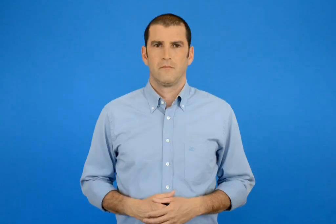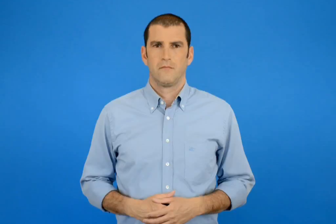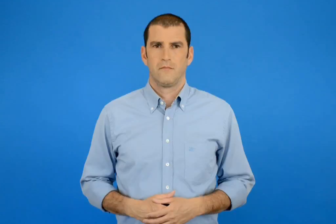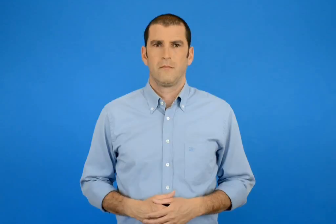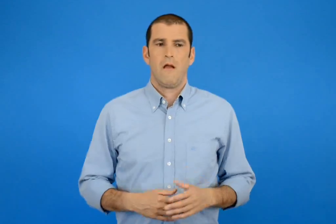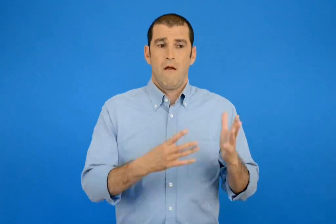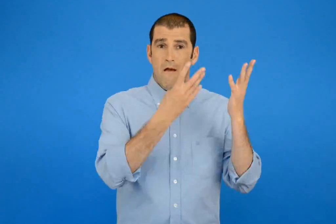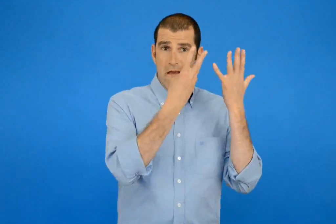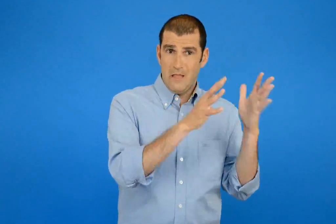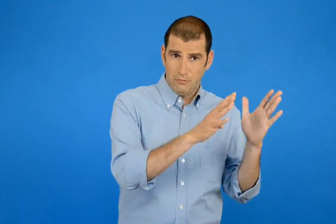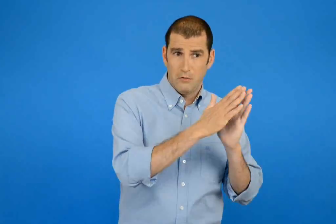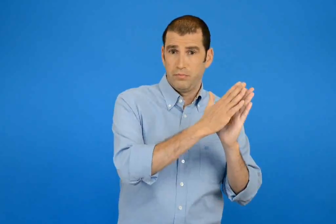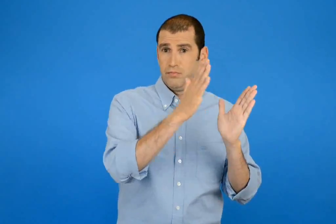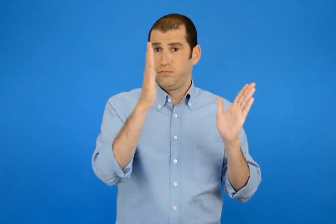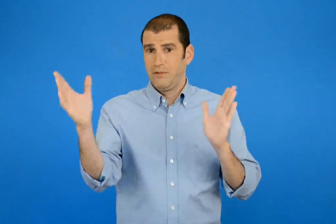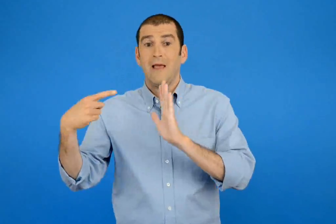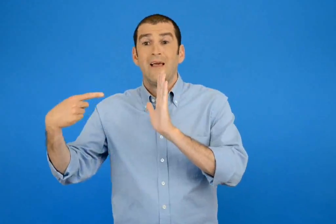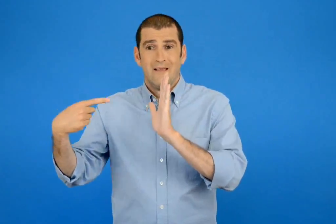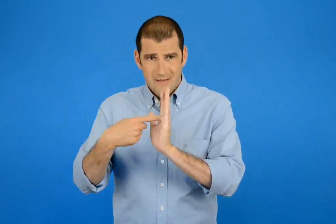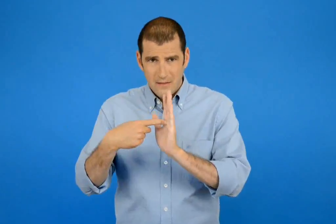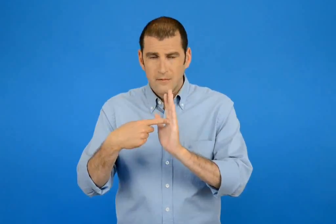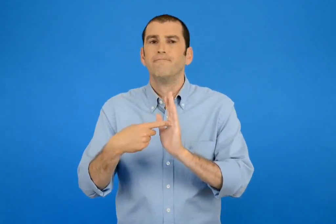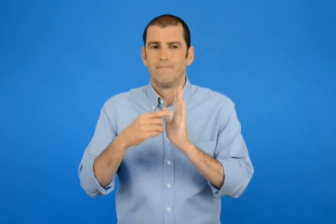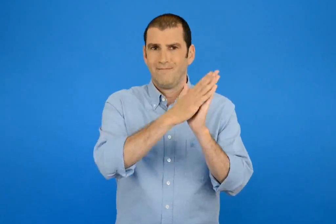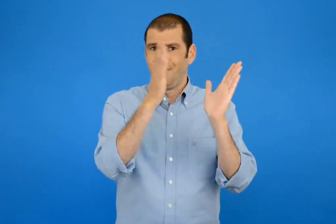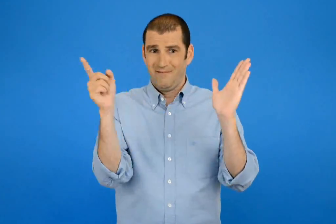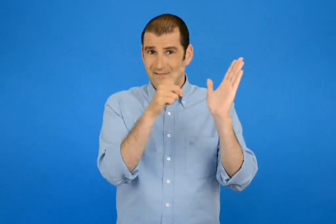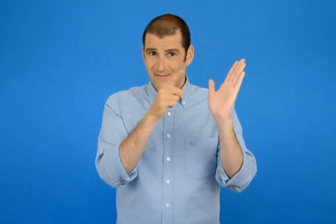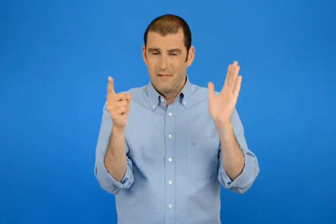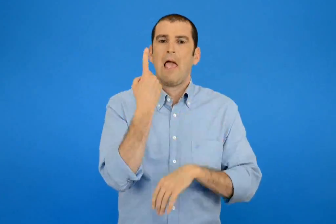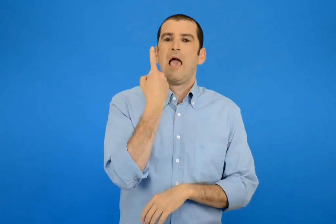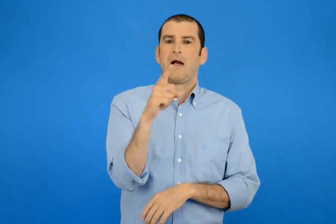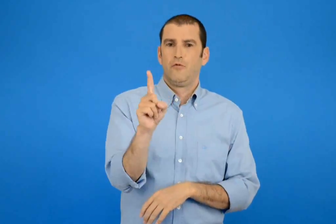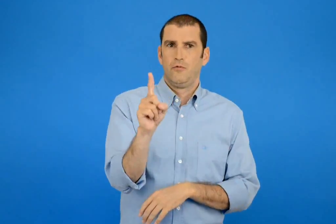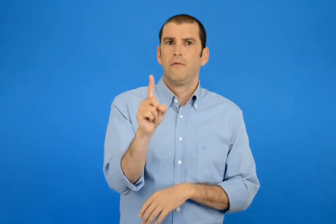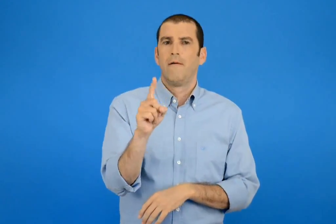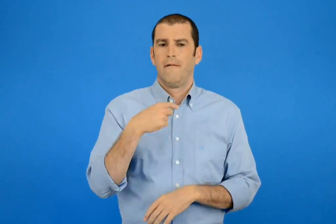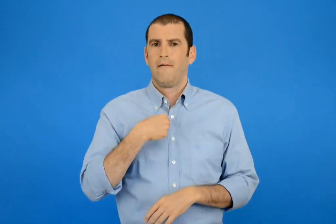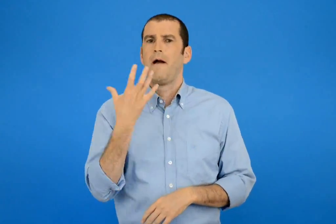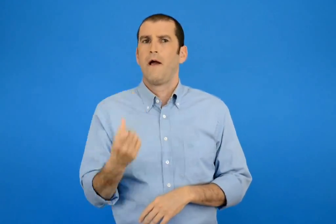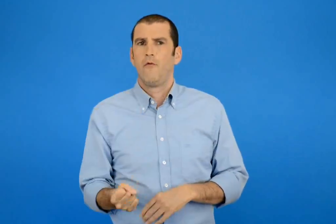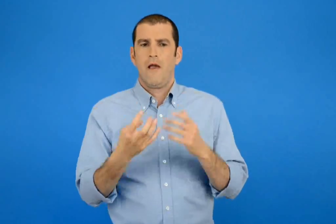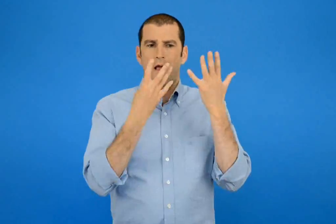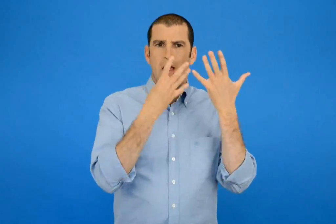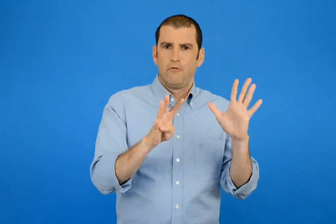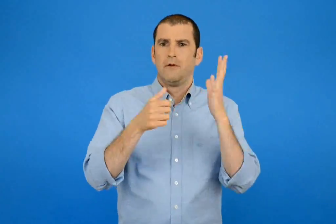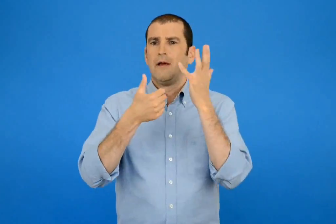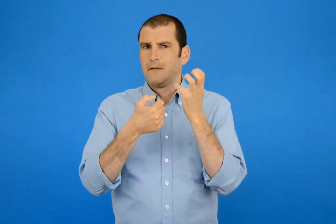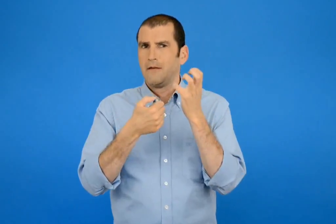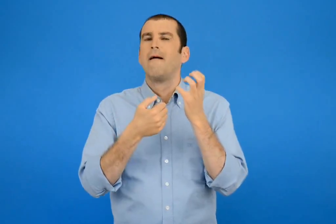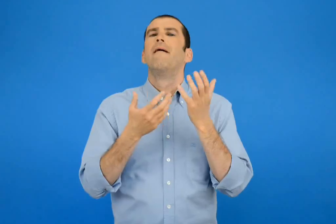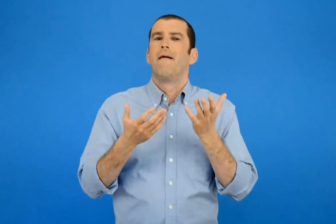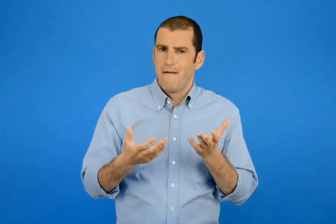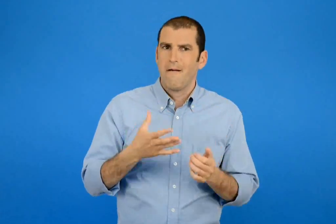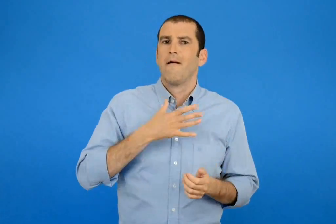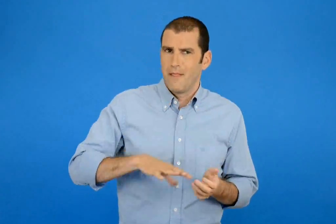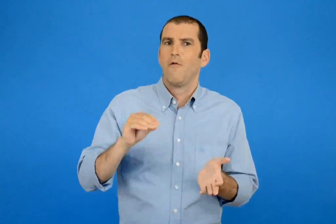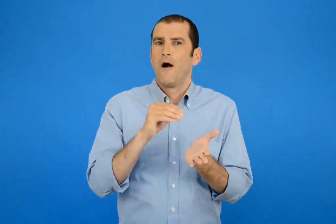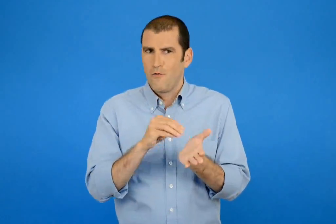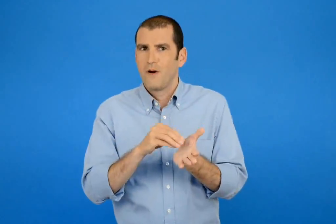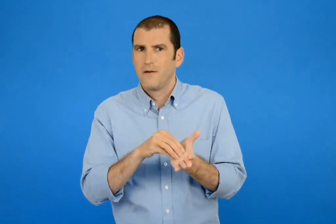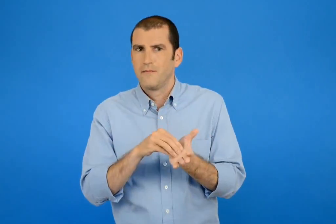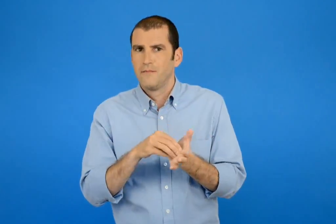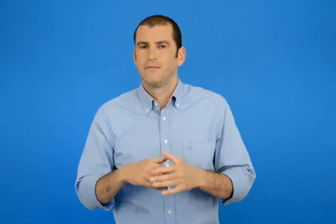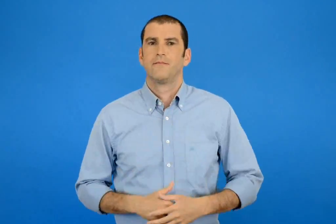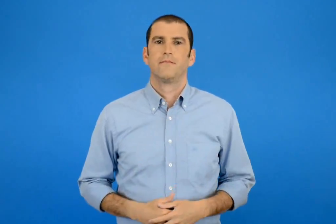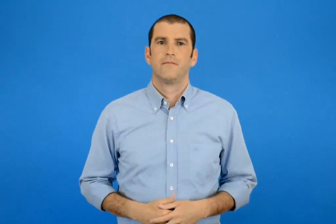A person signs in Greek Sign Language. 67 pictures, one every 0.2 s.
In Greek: από το 900 μέχρι το 1000 είναι 100 έχω ομως 960 αρά θέλω ακόμη
